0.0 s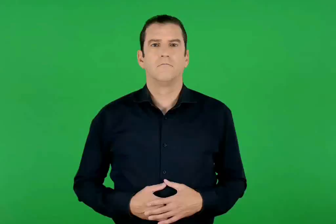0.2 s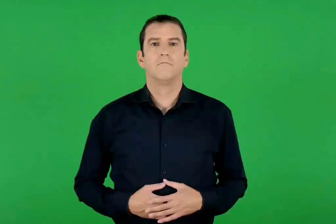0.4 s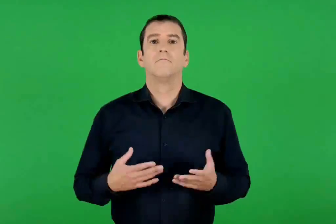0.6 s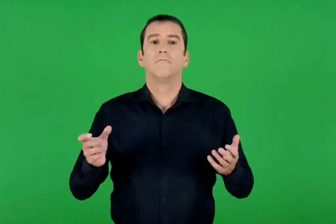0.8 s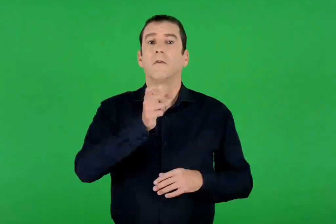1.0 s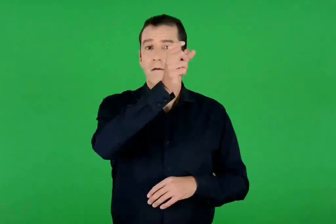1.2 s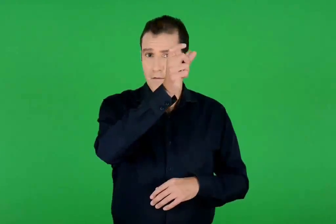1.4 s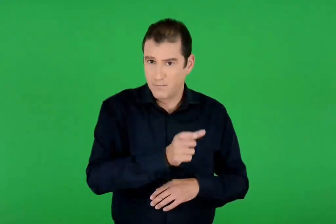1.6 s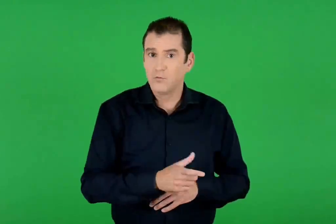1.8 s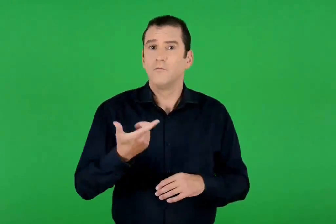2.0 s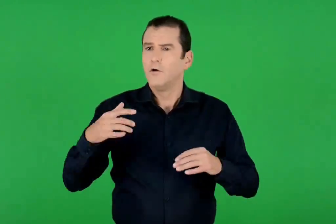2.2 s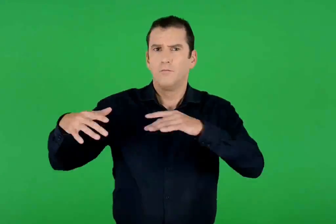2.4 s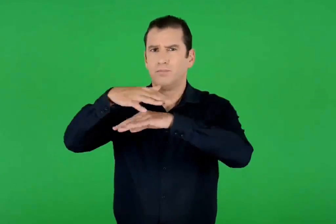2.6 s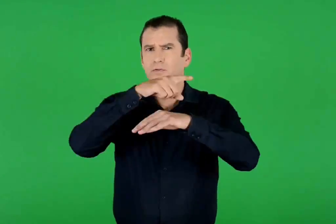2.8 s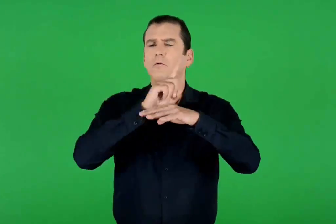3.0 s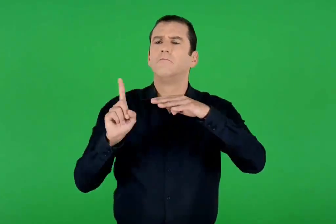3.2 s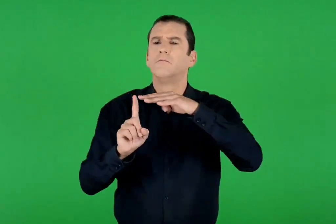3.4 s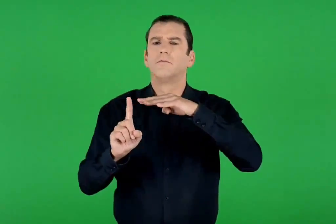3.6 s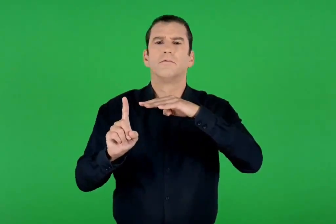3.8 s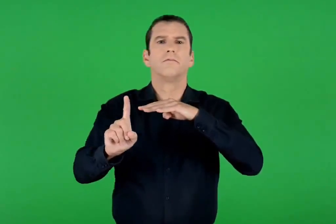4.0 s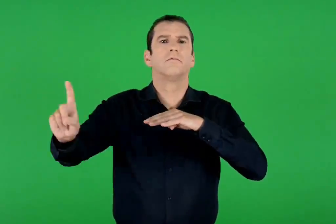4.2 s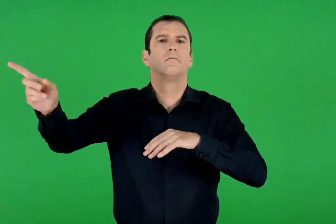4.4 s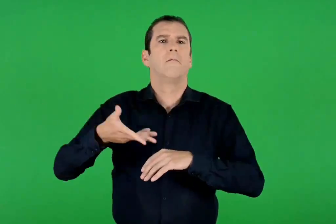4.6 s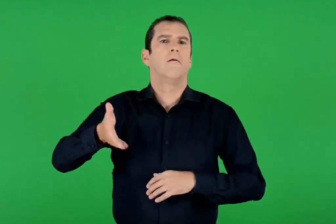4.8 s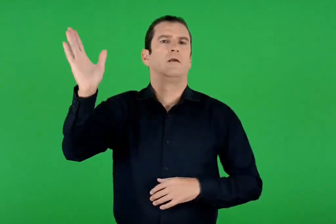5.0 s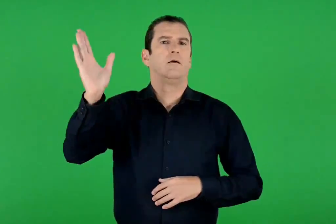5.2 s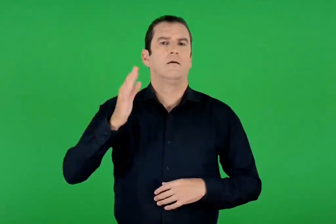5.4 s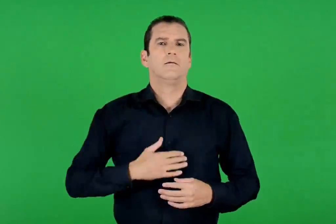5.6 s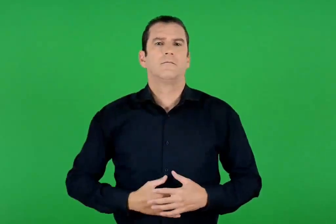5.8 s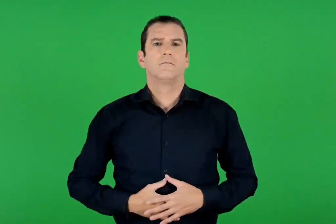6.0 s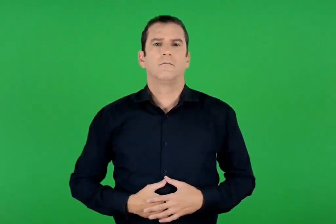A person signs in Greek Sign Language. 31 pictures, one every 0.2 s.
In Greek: αυτός όμως πέρασε από ανάμεσά τους και έφυγε
